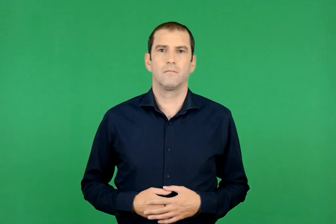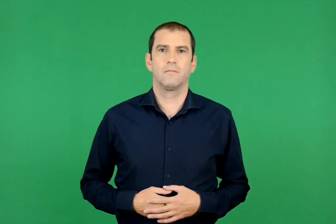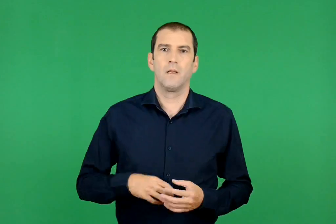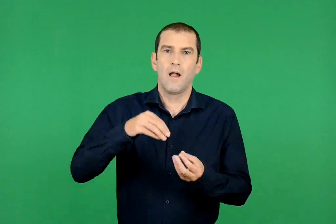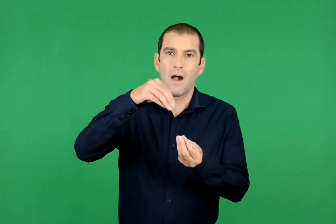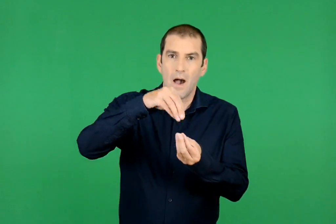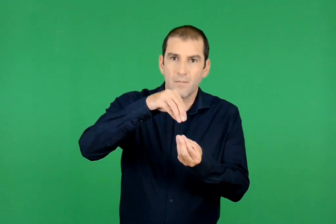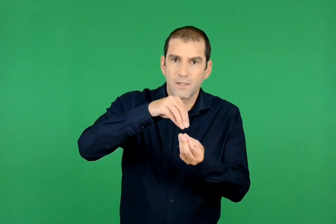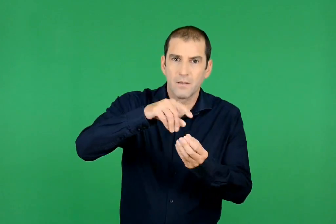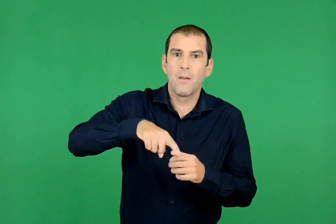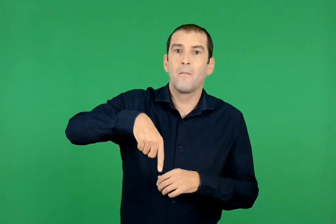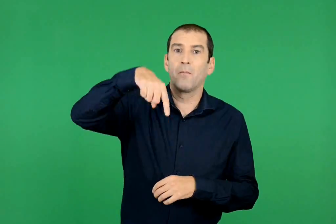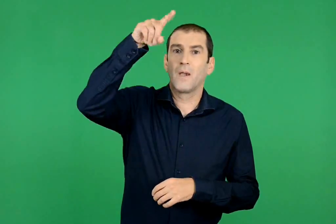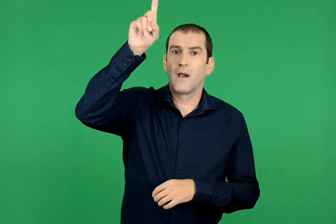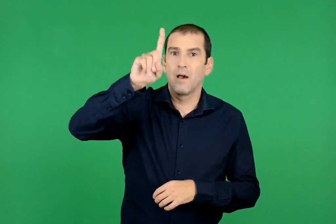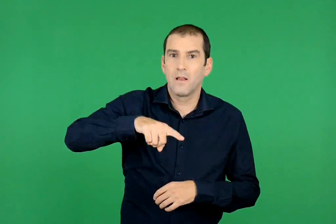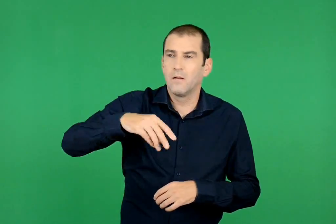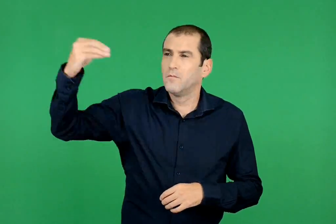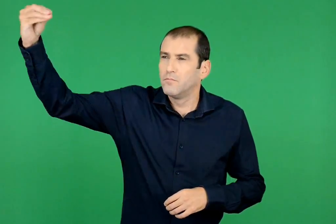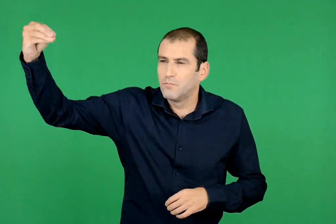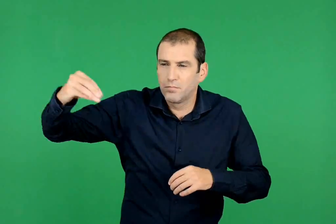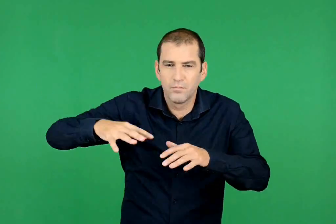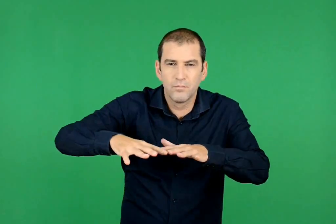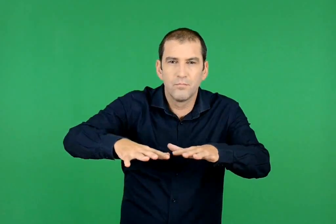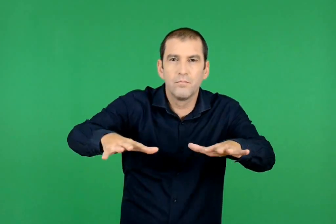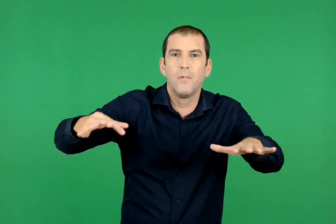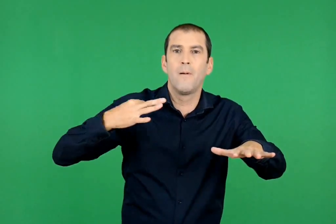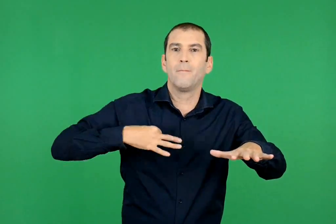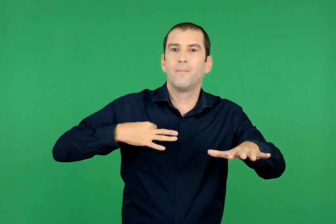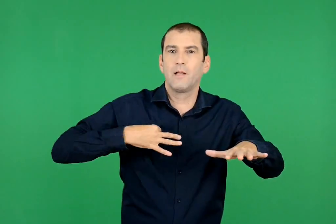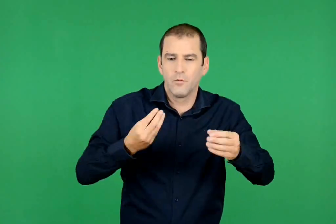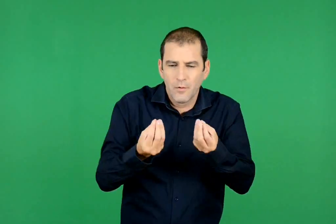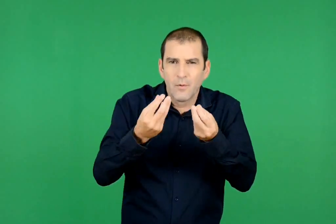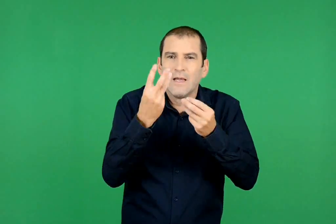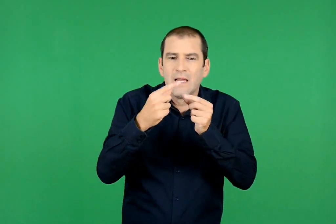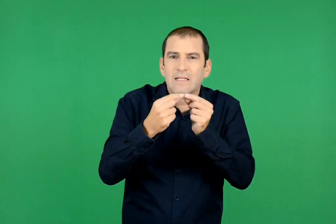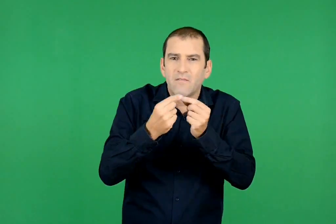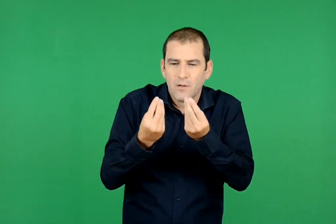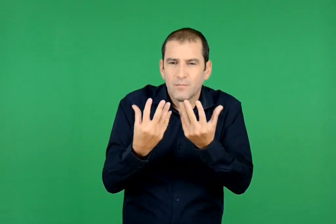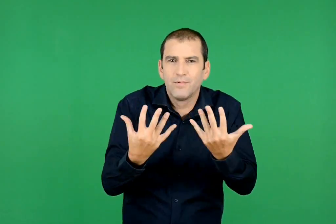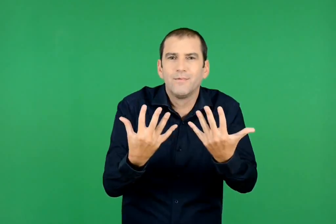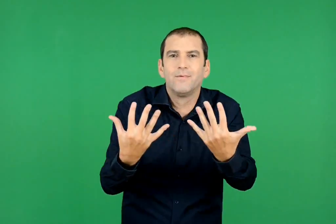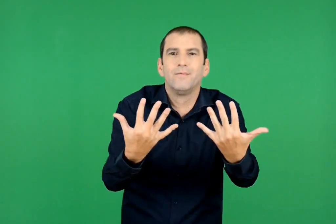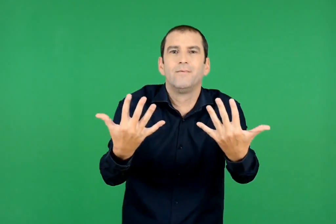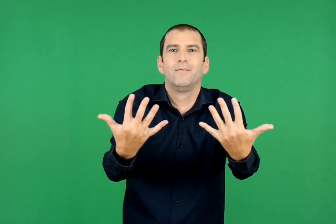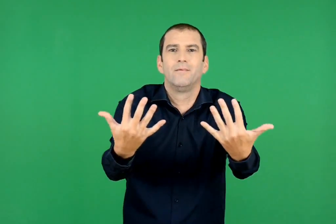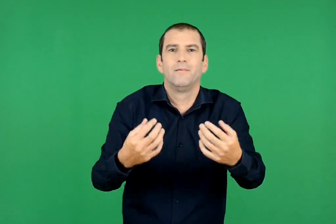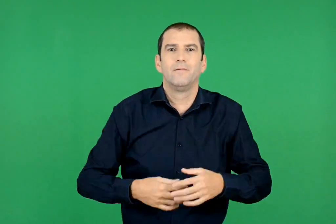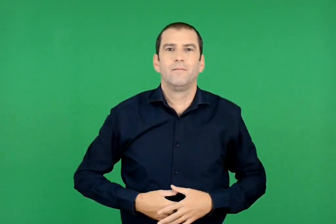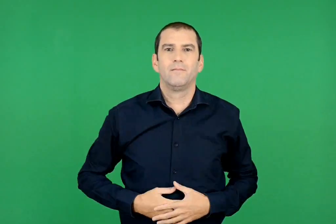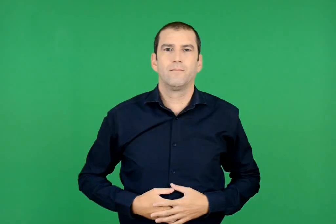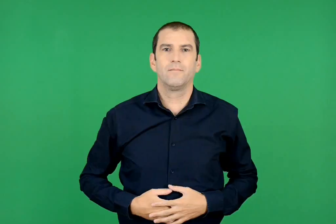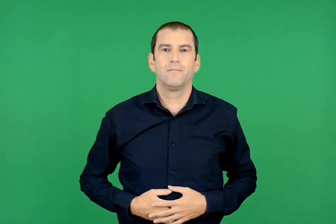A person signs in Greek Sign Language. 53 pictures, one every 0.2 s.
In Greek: μέρα του απρίλη. πράσινο λάμπος , γελούσε ο κάμπος με το τριφύλλι
